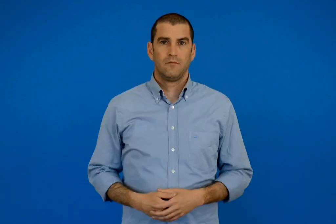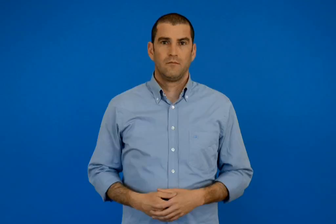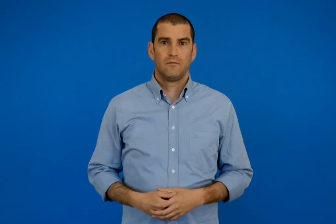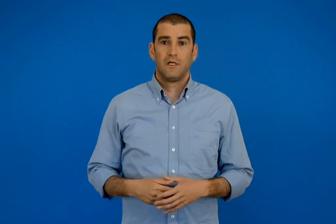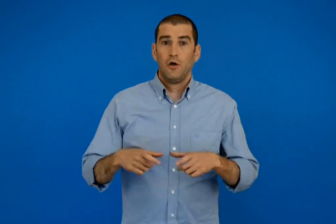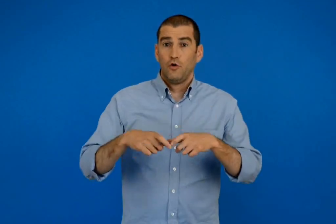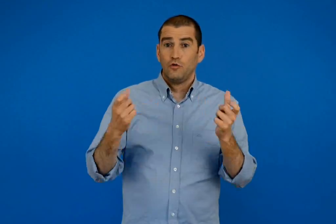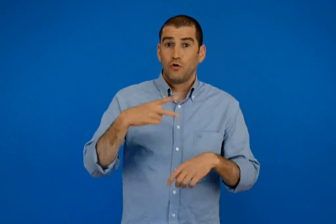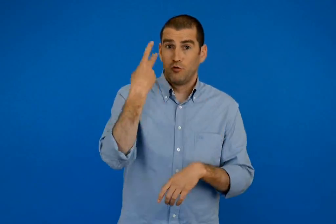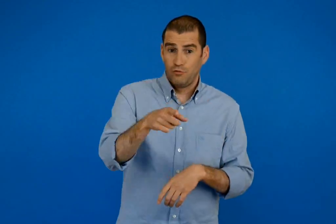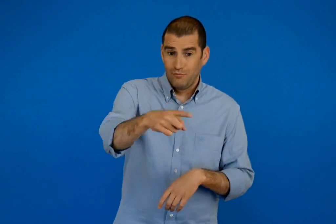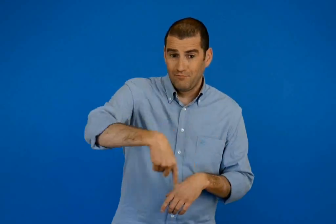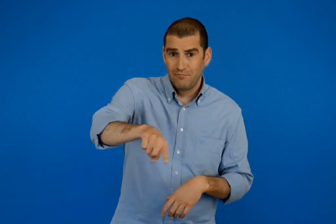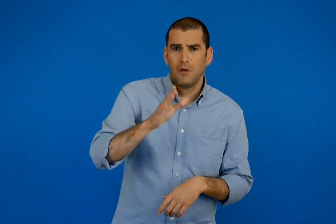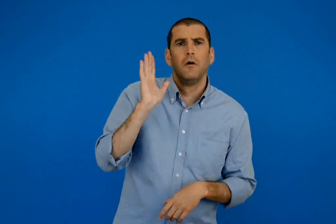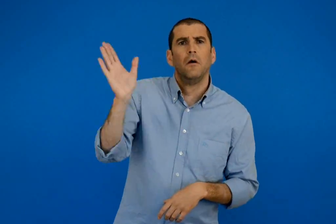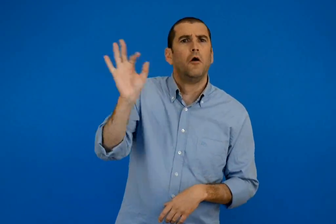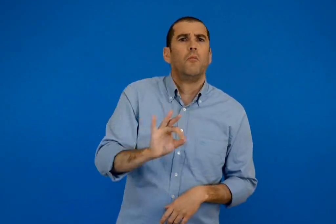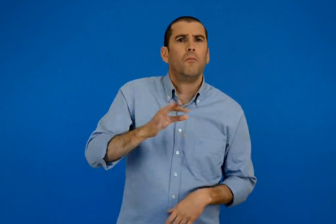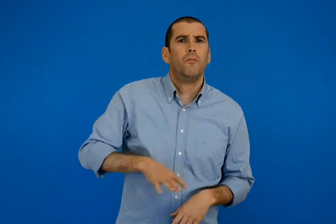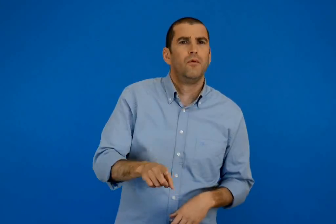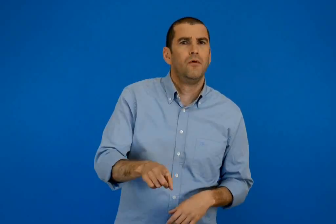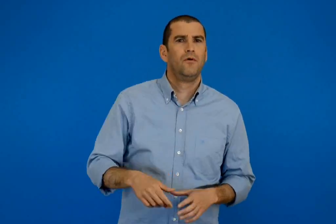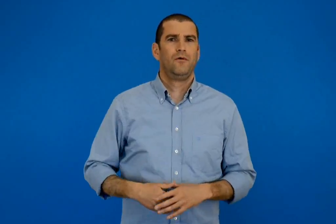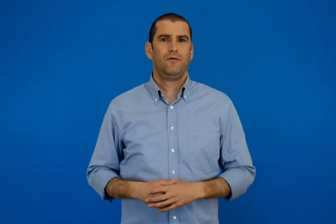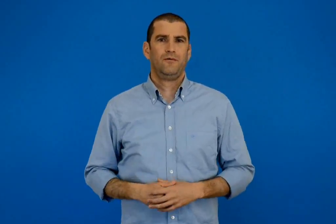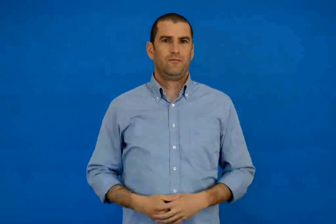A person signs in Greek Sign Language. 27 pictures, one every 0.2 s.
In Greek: που θα ήθελες να πας με το σχολείο σου ;
